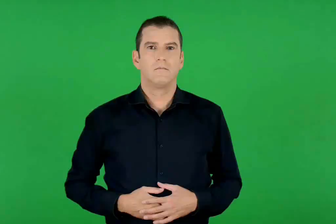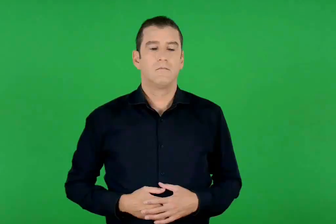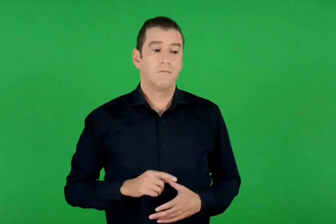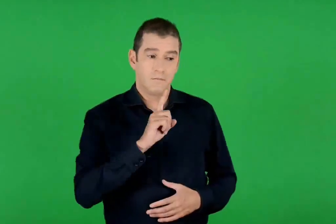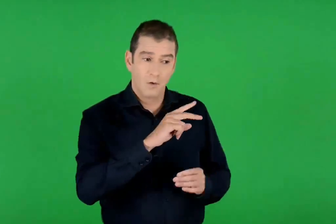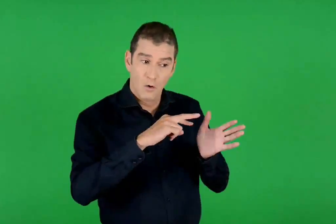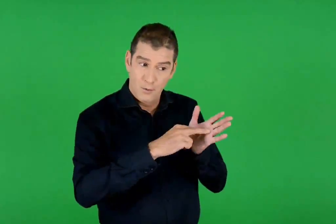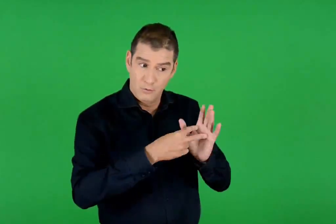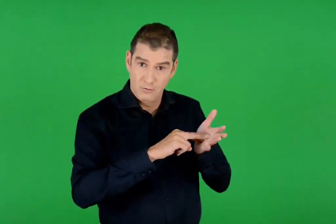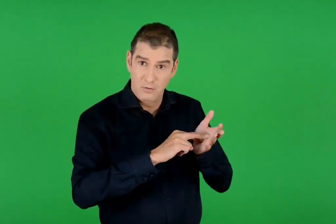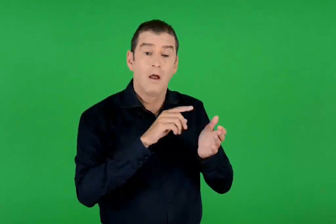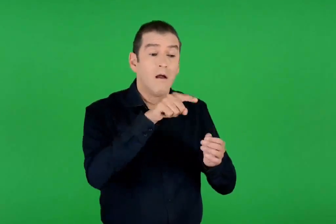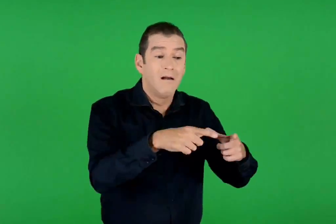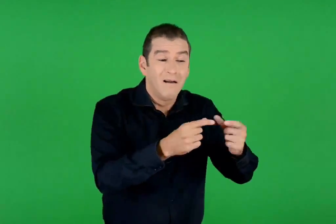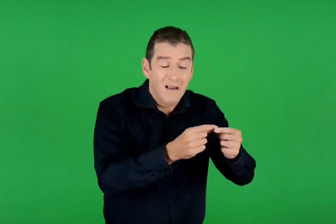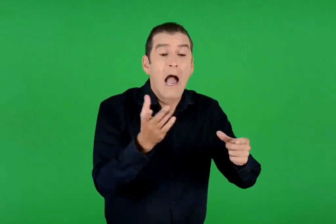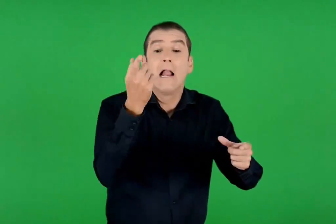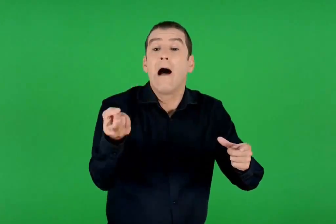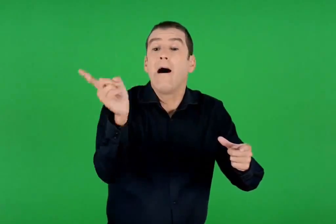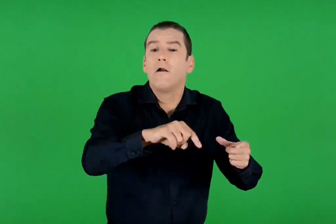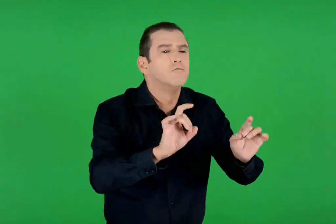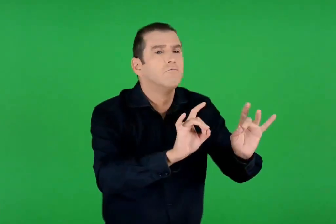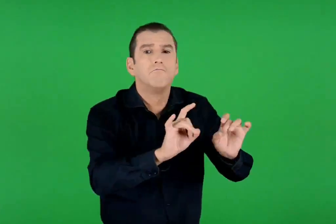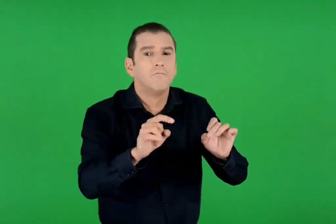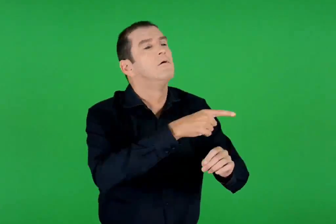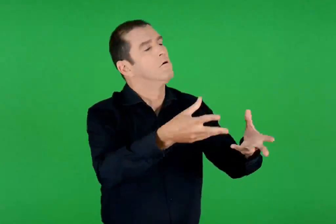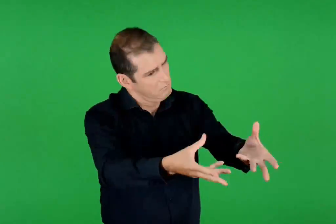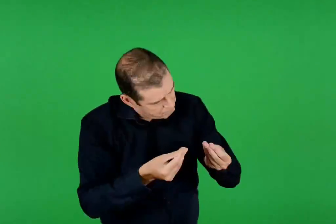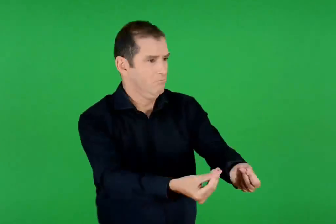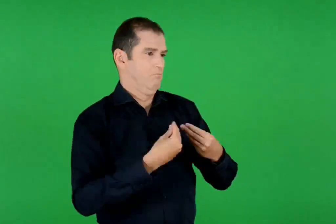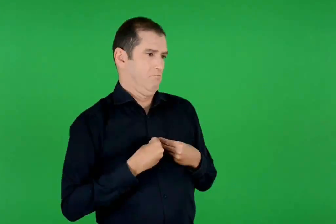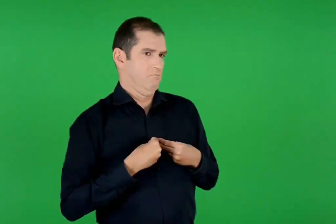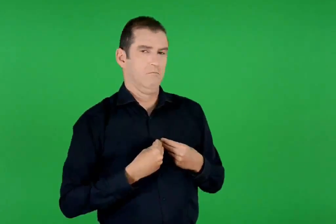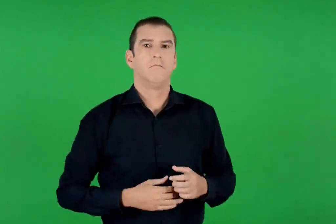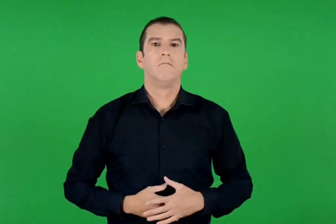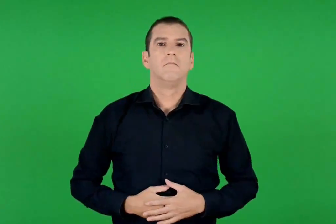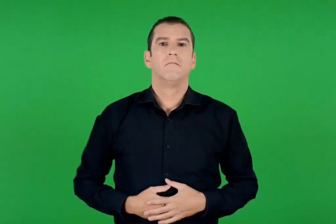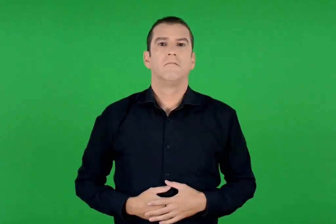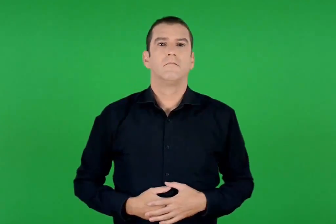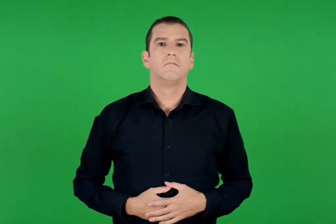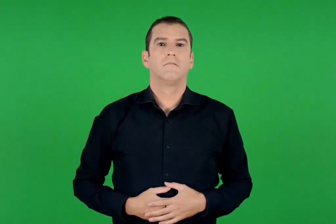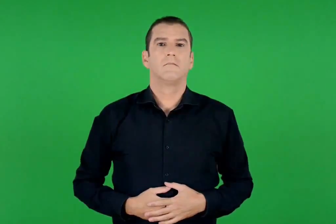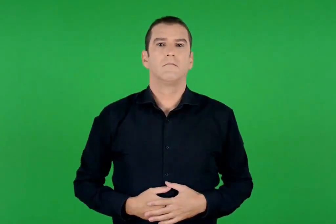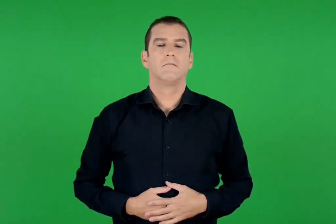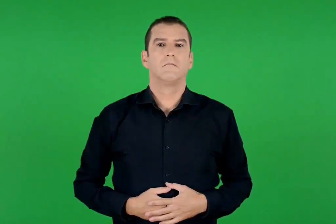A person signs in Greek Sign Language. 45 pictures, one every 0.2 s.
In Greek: προσέξτε , όμως , θα τα πάρετε μόνο αν δεν θέλει να τα χρησιμοποιήσει κανείς άλλος
